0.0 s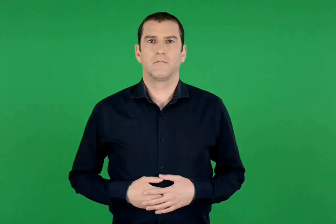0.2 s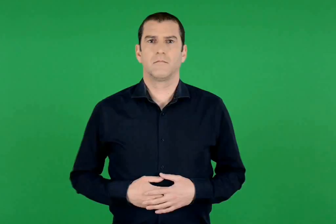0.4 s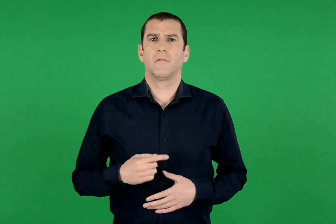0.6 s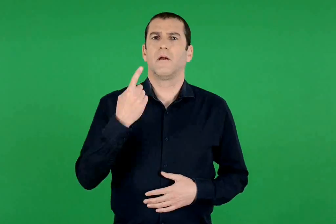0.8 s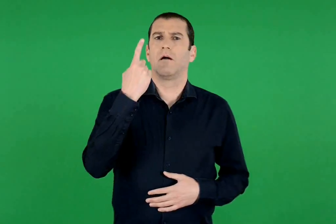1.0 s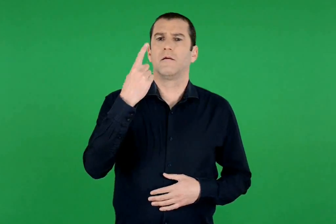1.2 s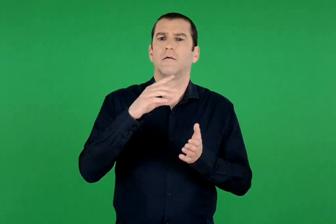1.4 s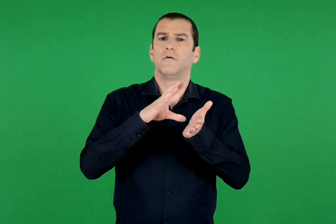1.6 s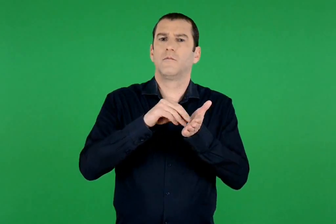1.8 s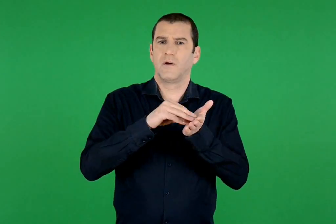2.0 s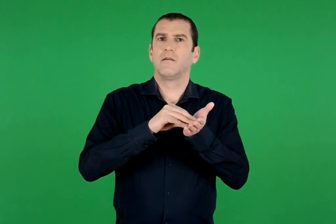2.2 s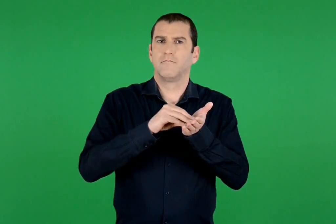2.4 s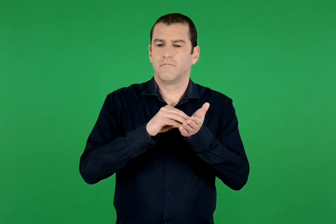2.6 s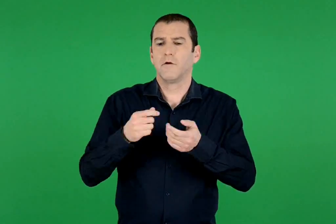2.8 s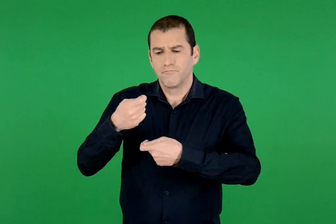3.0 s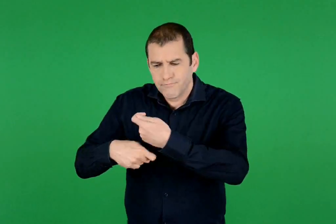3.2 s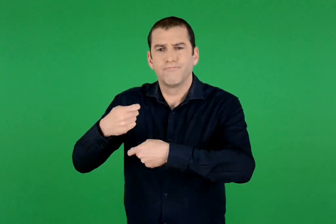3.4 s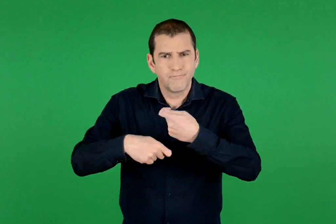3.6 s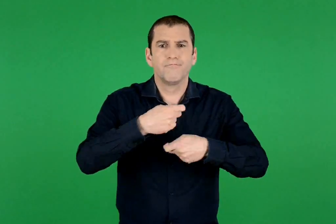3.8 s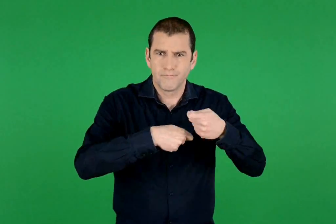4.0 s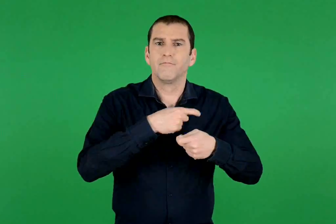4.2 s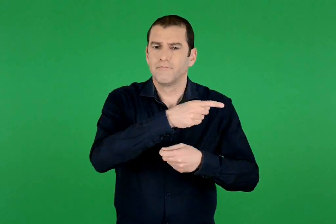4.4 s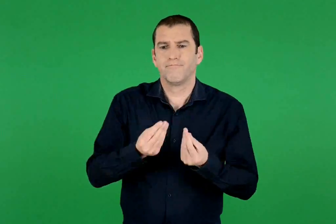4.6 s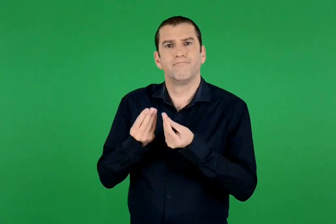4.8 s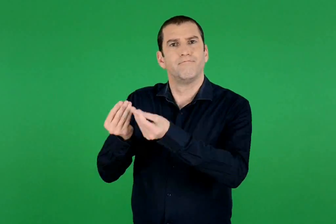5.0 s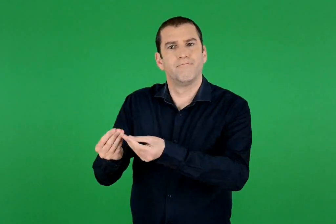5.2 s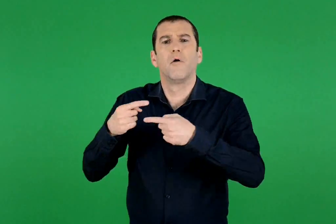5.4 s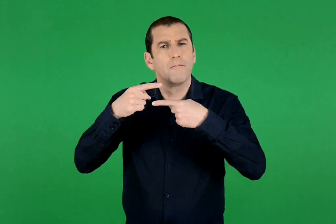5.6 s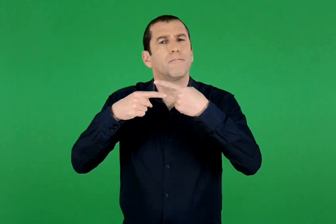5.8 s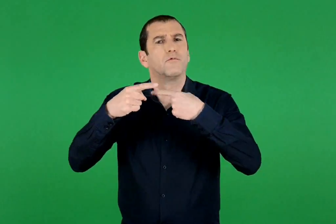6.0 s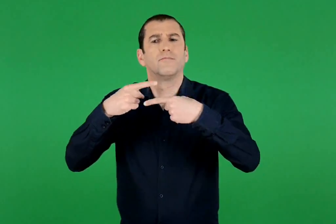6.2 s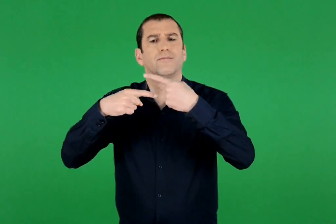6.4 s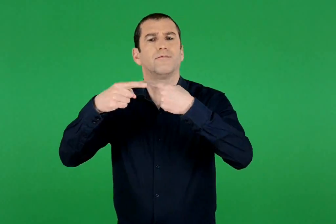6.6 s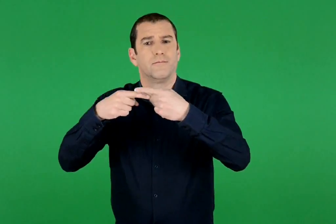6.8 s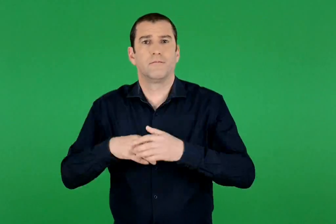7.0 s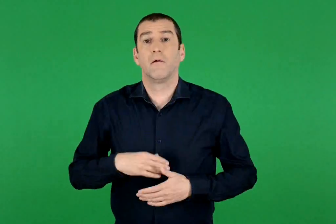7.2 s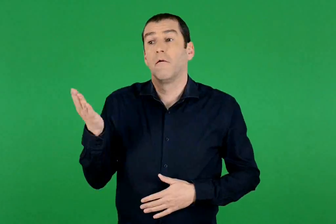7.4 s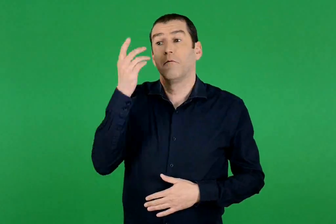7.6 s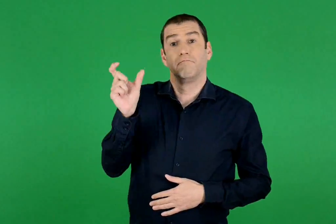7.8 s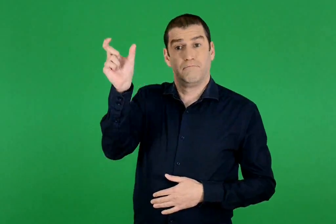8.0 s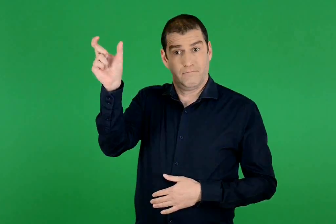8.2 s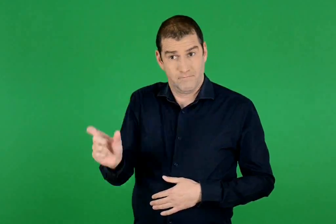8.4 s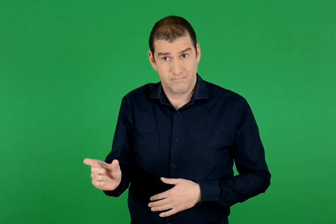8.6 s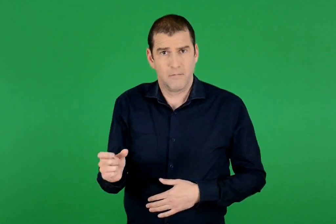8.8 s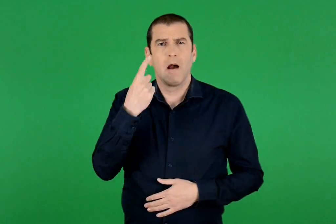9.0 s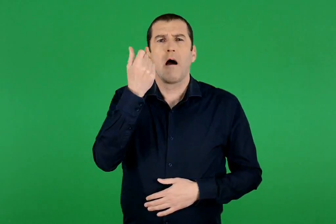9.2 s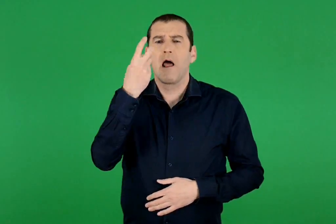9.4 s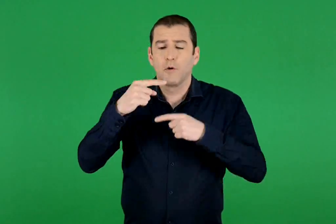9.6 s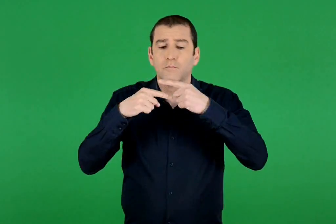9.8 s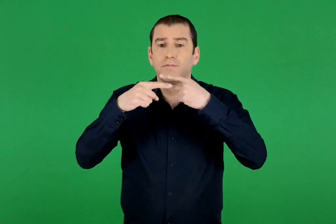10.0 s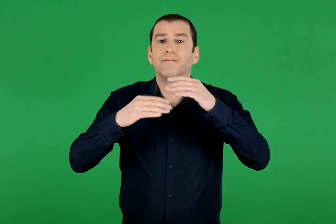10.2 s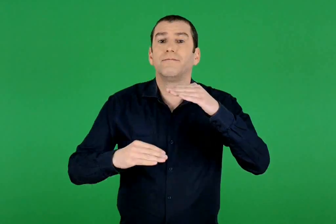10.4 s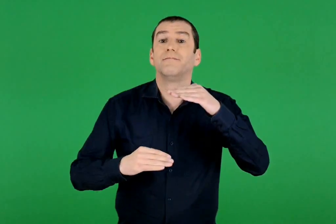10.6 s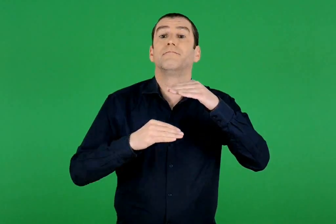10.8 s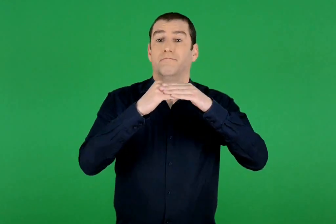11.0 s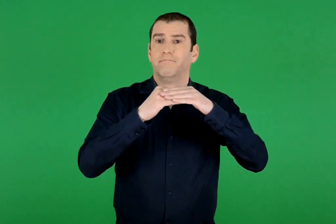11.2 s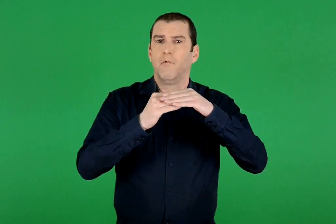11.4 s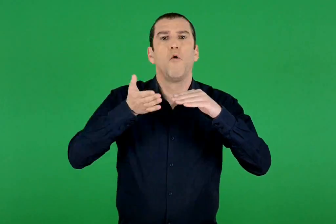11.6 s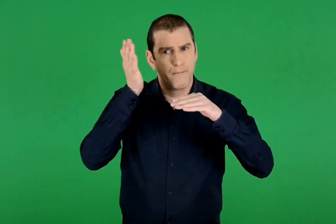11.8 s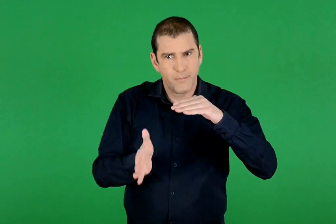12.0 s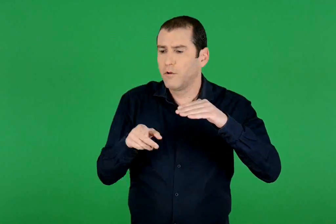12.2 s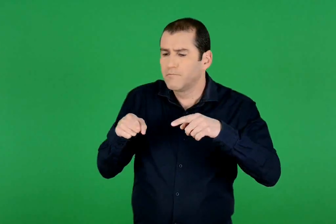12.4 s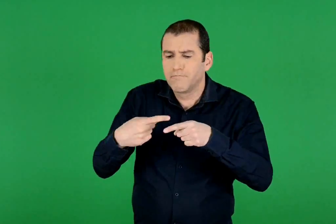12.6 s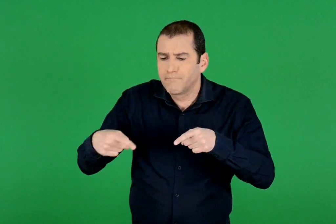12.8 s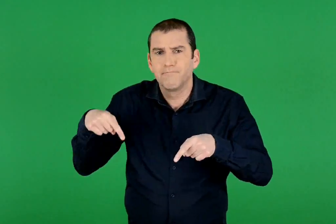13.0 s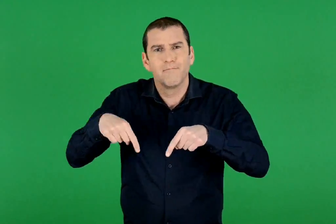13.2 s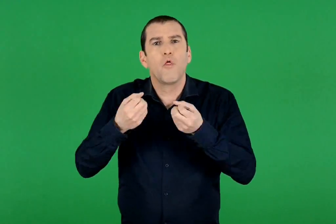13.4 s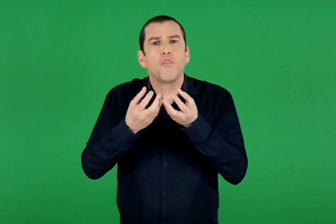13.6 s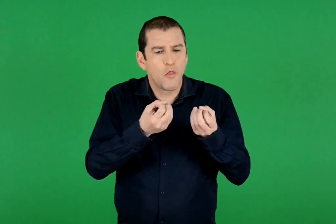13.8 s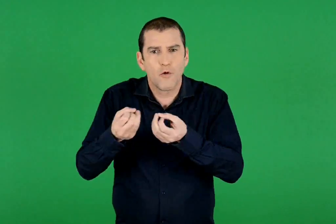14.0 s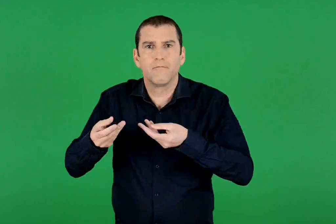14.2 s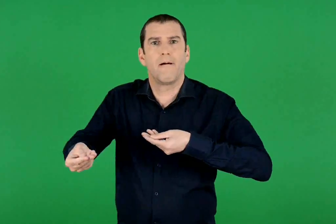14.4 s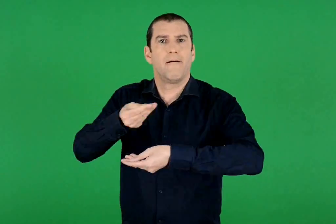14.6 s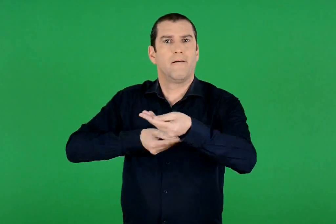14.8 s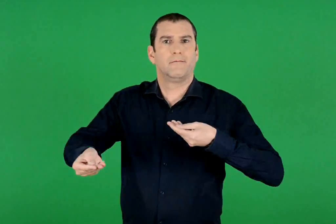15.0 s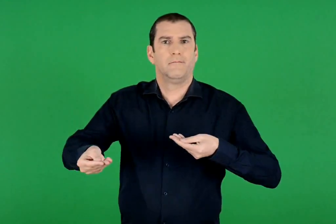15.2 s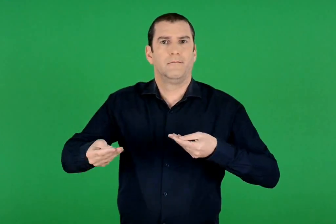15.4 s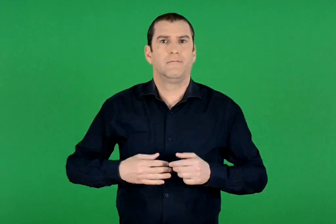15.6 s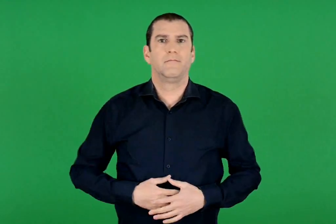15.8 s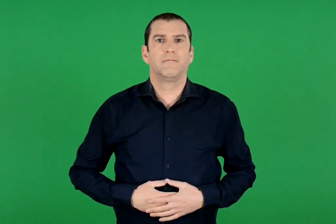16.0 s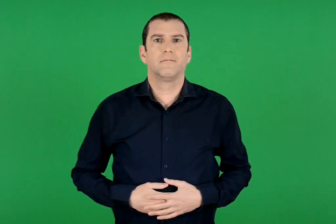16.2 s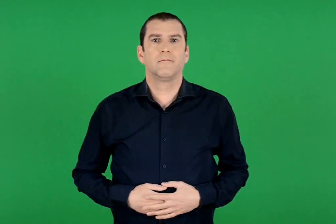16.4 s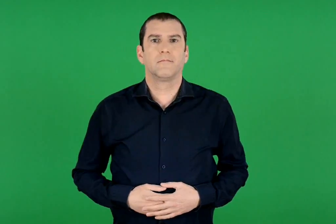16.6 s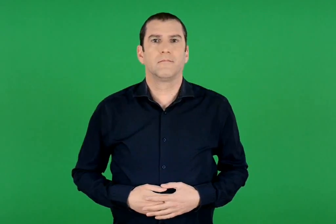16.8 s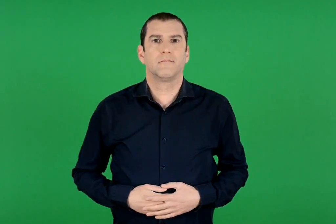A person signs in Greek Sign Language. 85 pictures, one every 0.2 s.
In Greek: ένα σούπερ μάρκετ δίνει με κάθε αγορά κάποιους πόντους. όταν κάποιος συμπληρώσει έναν αριθμό πόντων , μπορεί να τους εξαργυρώσει με κάποια από τα παρακάτω δώρα
